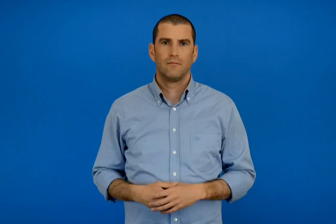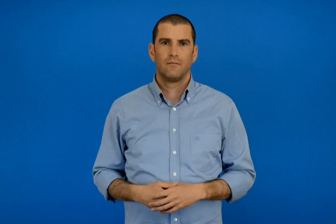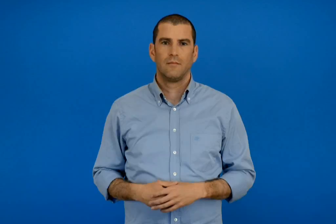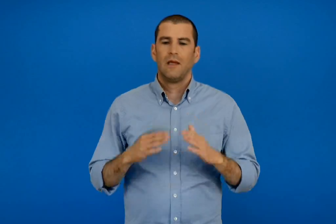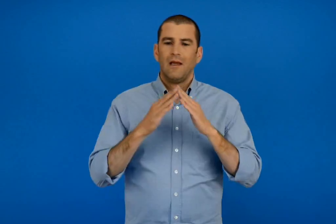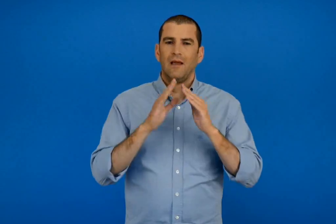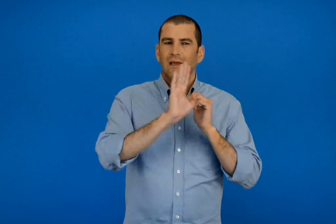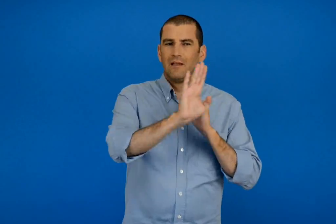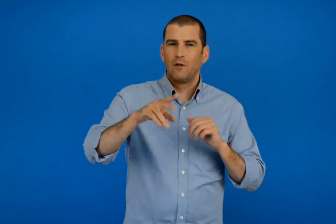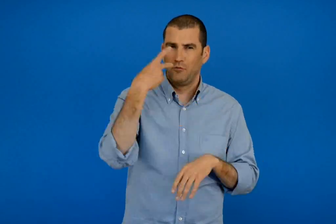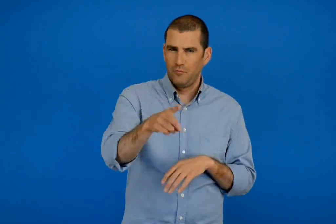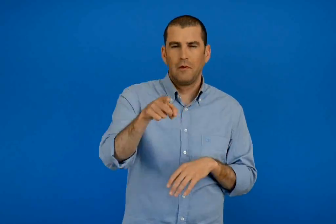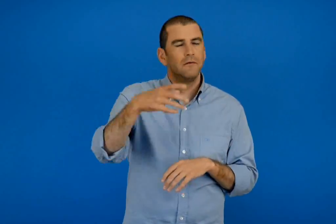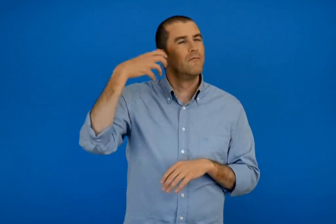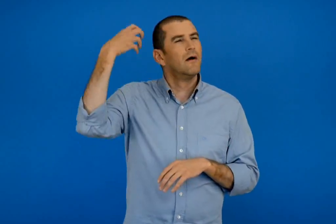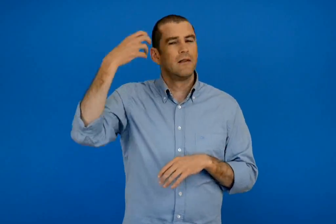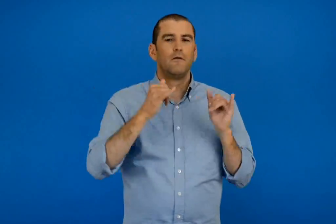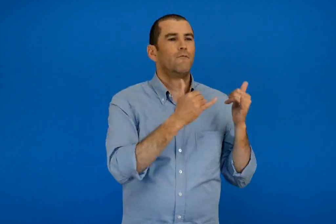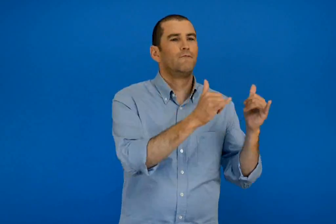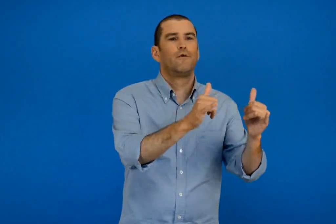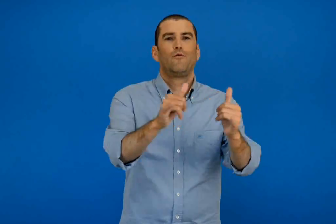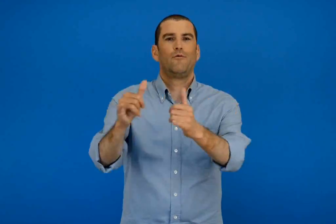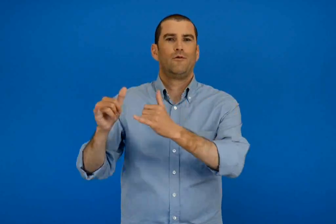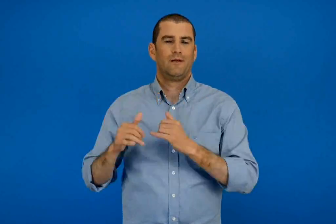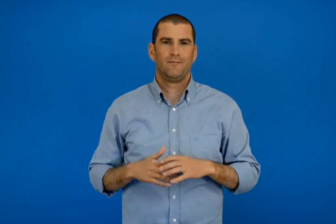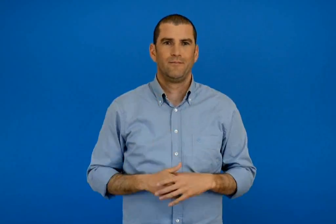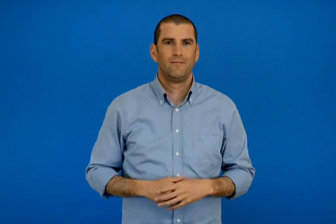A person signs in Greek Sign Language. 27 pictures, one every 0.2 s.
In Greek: φαντάσου ότι βγαίνεις μια βόλτα στη γειτονιά σου
